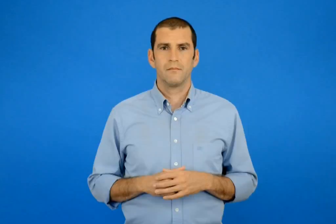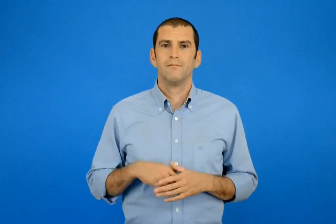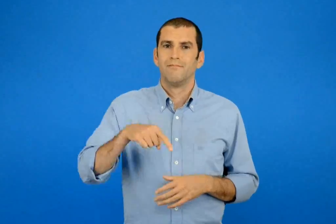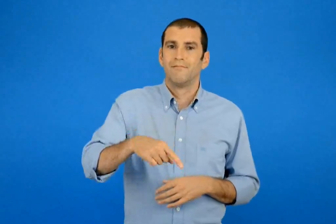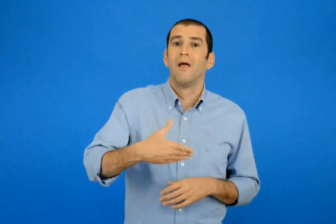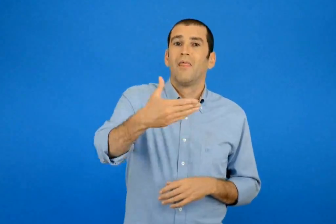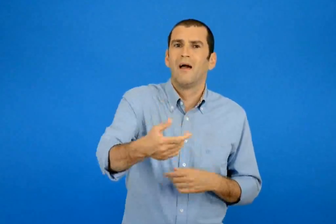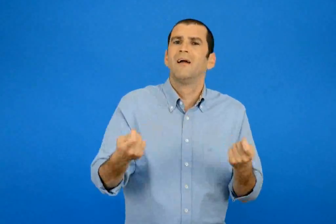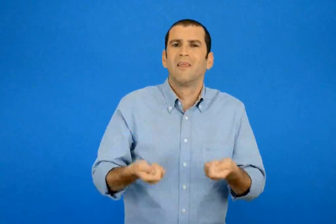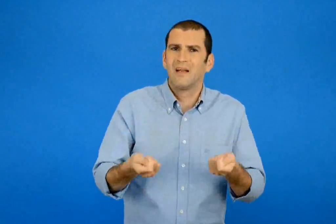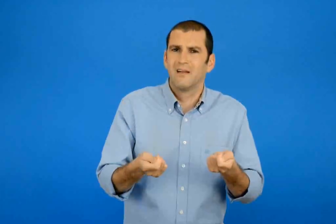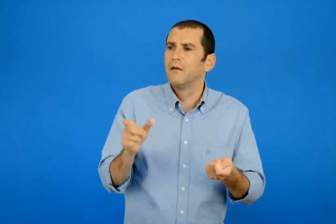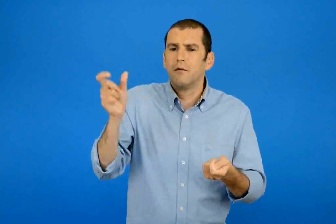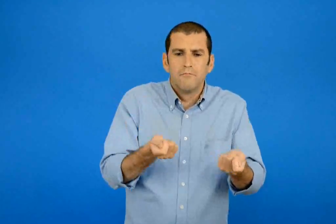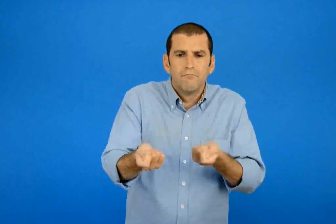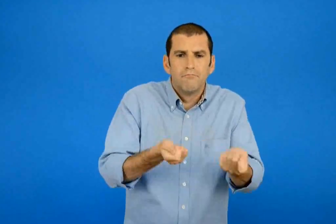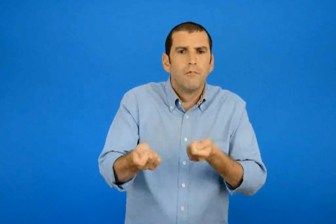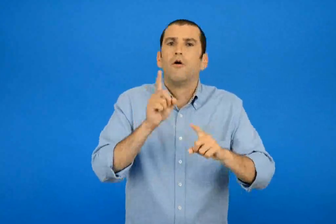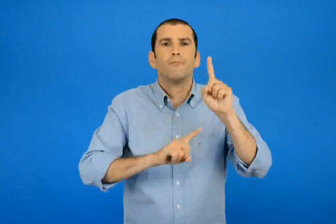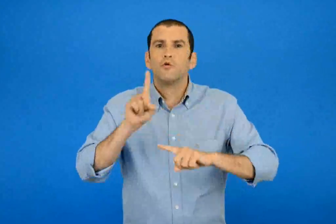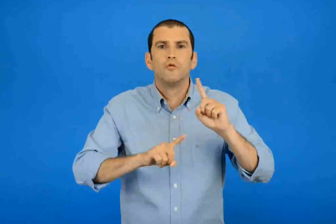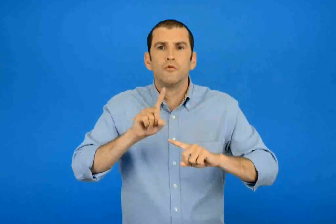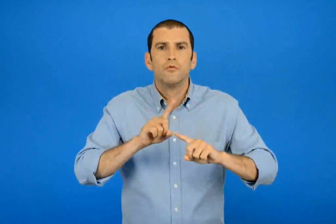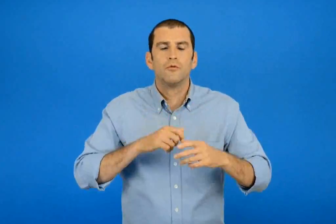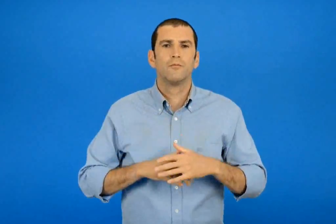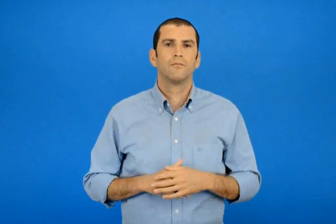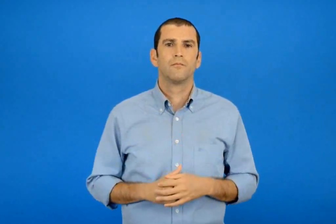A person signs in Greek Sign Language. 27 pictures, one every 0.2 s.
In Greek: ποιός διοργανώνει αυτό το γεγονός ;
